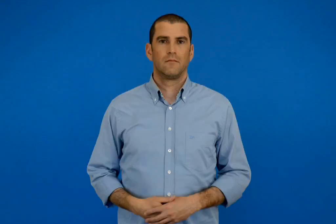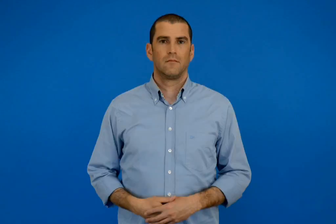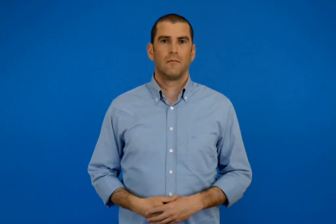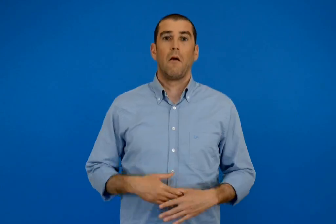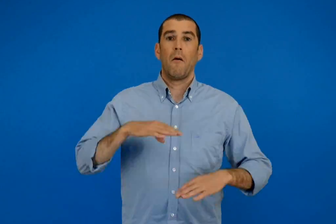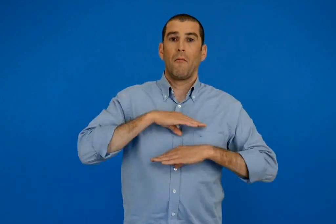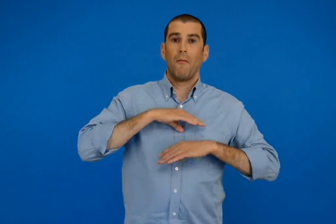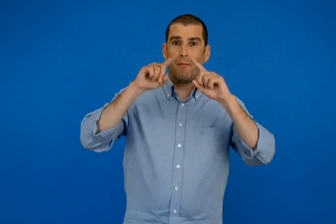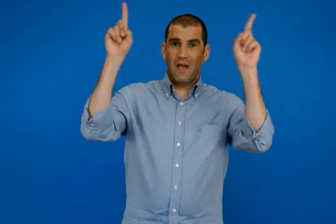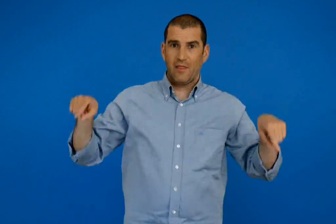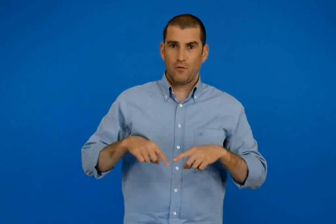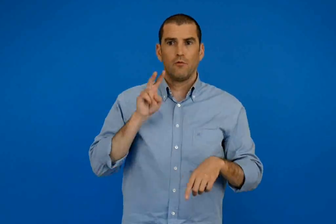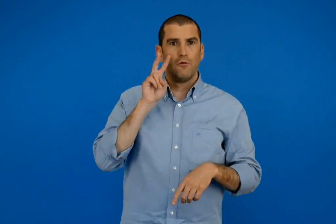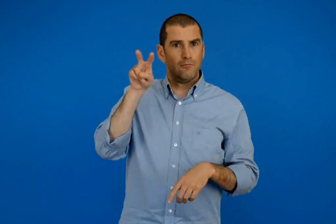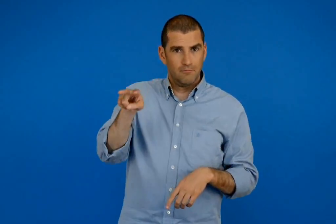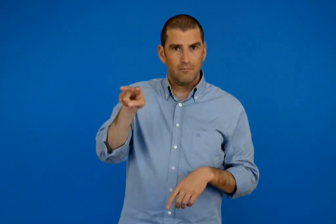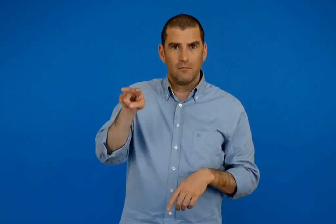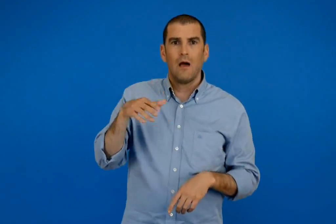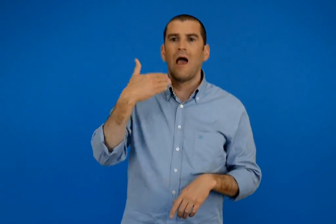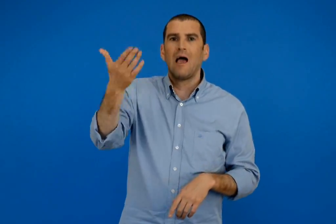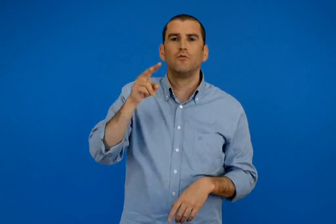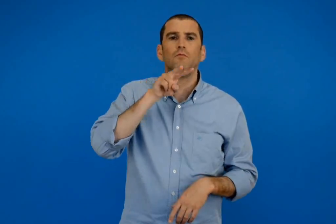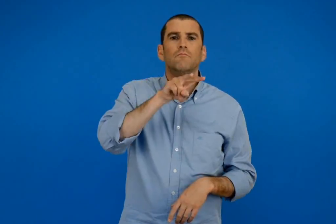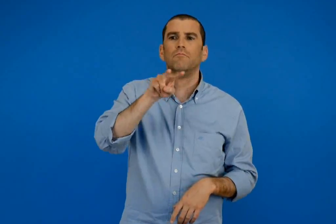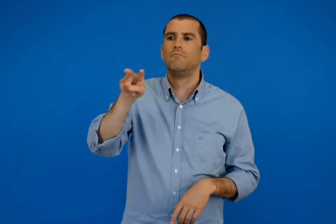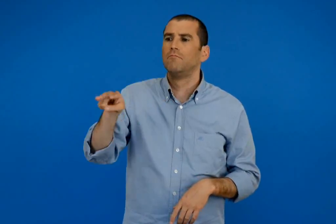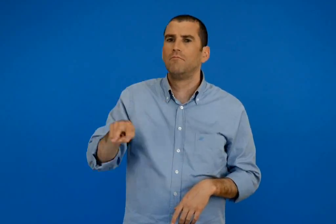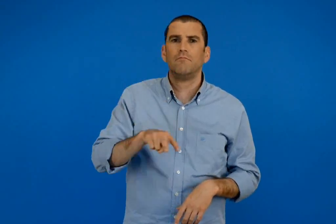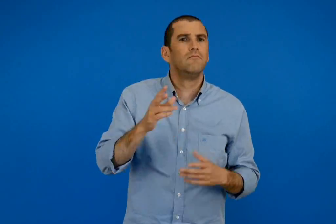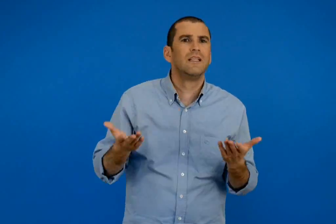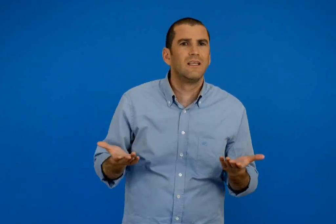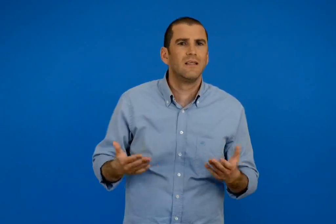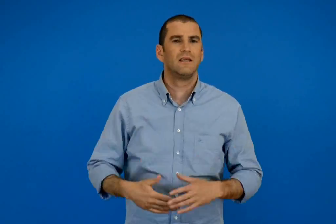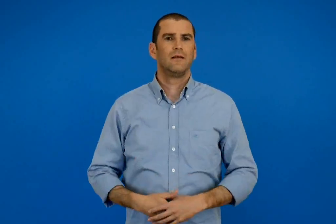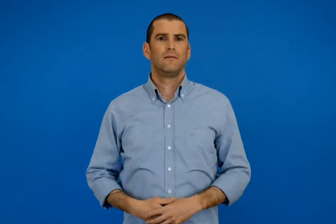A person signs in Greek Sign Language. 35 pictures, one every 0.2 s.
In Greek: κοίταξε από το παράθυρο τι βλέπεις έξω ;
